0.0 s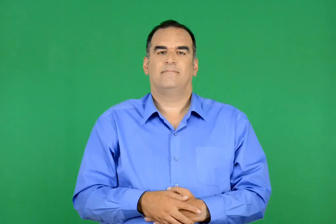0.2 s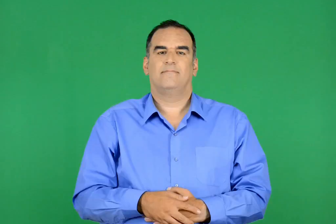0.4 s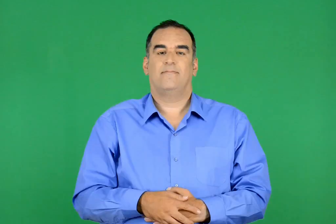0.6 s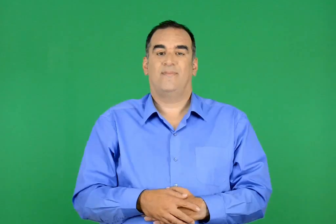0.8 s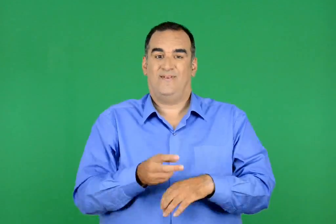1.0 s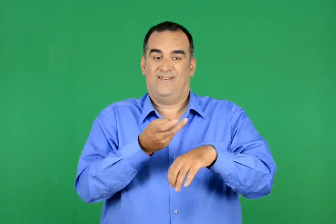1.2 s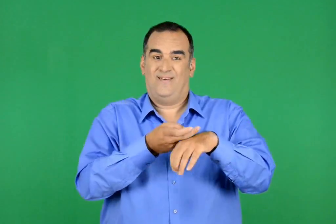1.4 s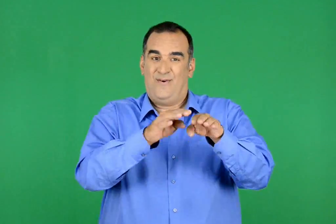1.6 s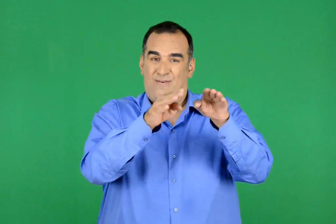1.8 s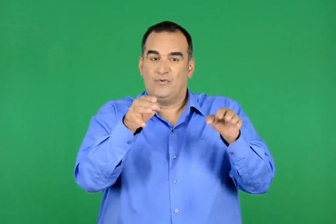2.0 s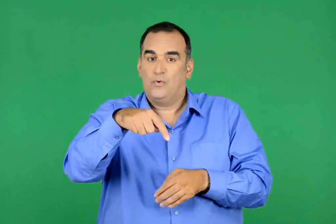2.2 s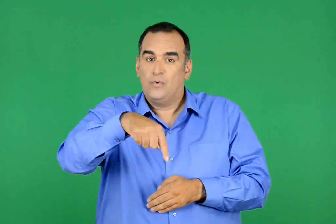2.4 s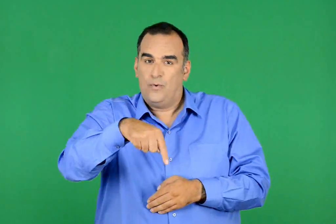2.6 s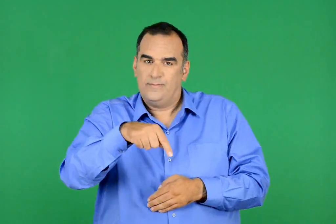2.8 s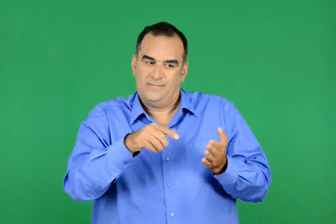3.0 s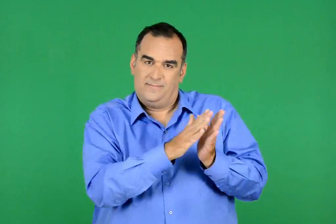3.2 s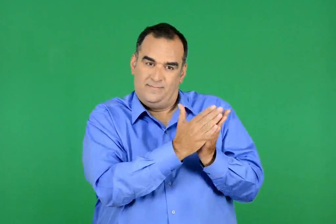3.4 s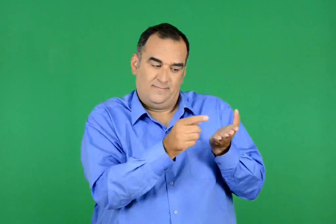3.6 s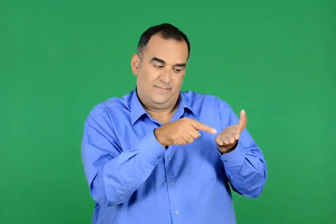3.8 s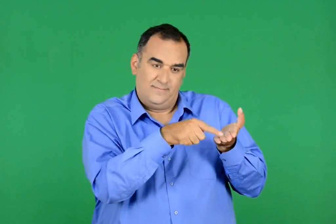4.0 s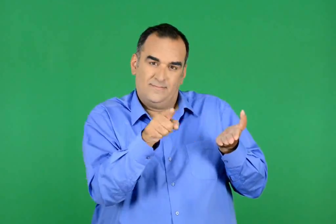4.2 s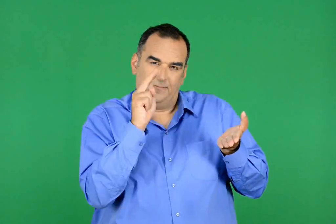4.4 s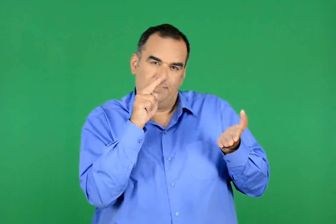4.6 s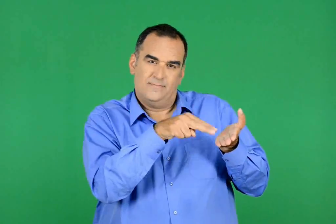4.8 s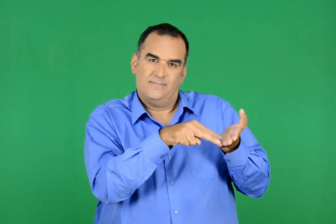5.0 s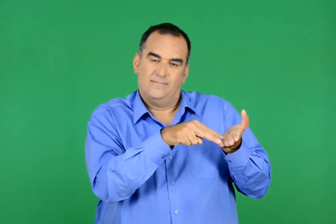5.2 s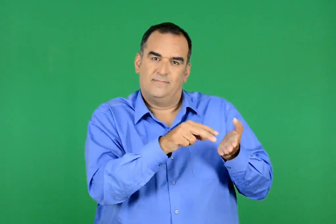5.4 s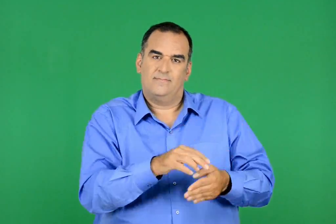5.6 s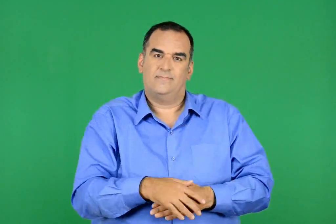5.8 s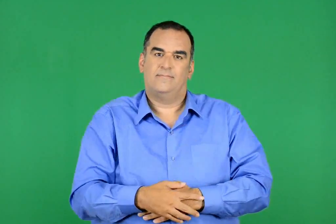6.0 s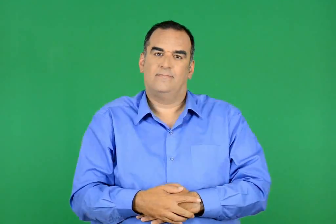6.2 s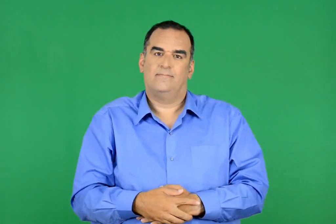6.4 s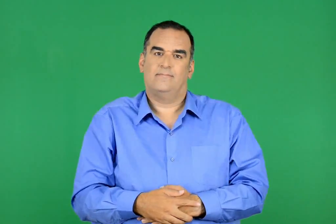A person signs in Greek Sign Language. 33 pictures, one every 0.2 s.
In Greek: ο λόφος τώρα φαινόταν κάπως έτσι
